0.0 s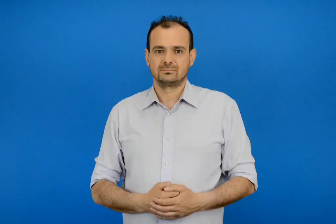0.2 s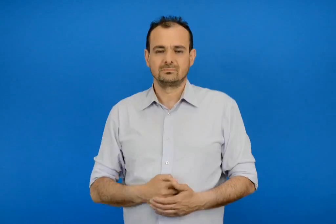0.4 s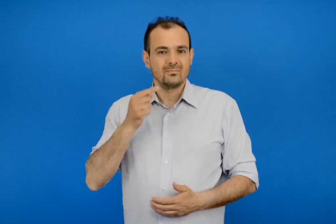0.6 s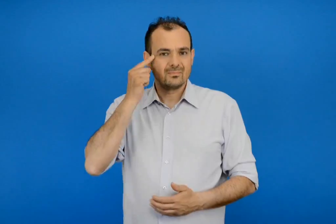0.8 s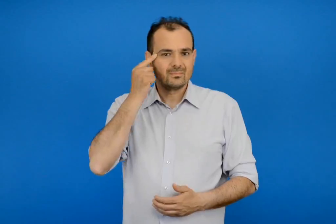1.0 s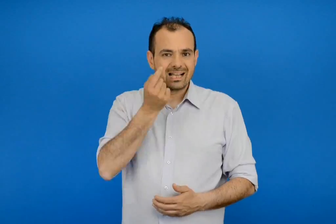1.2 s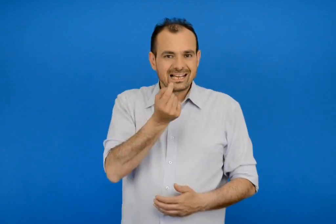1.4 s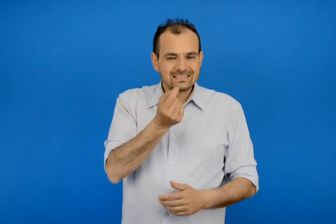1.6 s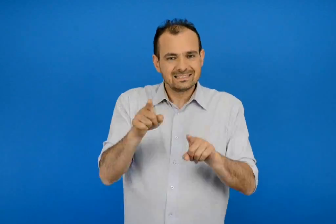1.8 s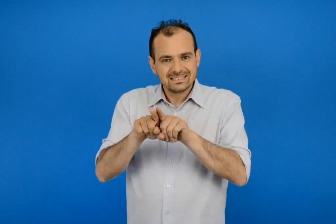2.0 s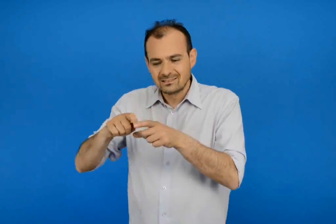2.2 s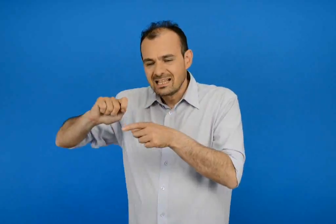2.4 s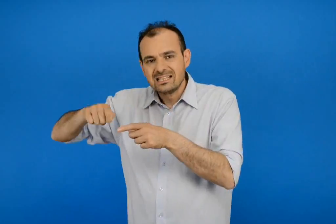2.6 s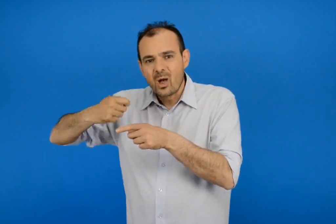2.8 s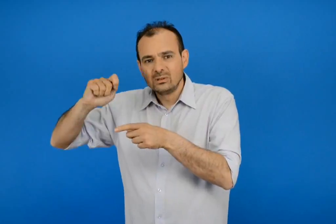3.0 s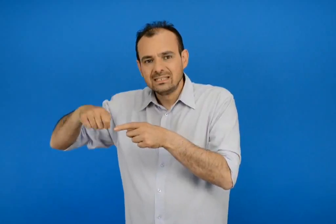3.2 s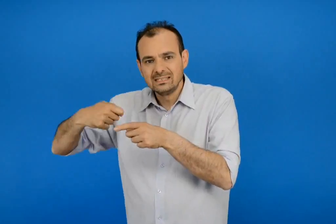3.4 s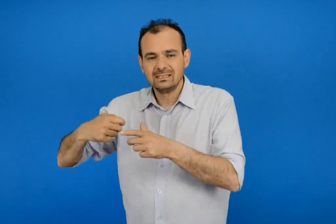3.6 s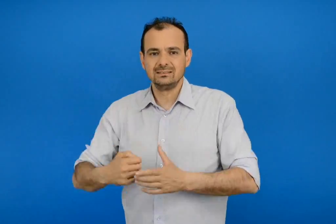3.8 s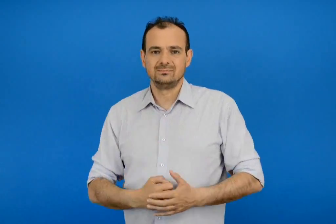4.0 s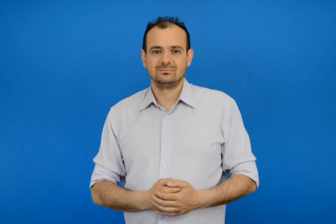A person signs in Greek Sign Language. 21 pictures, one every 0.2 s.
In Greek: ρύζι με γιαούρτι
